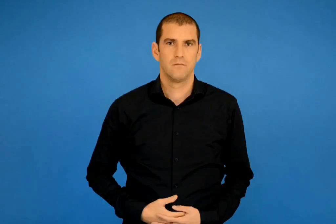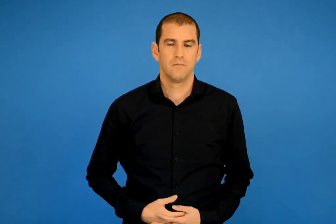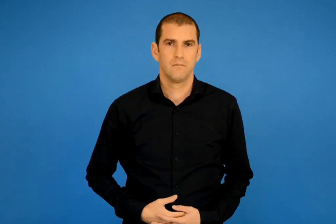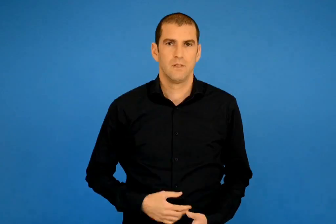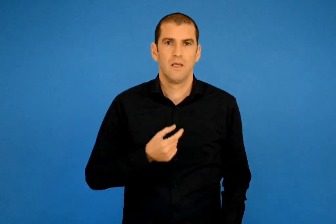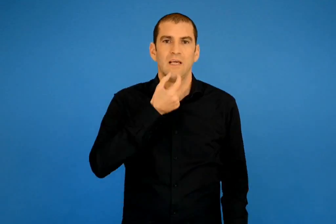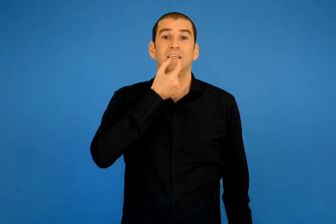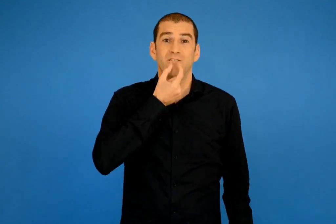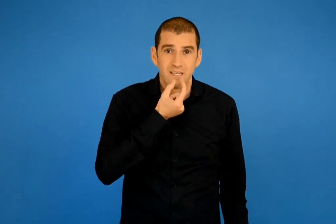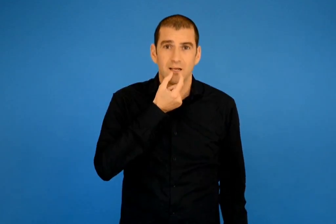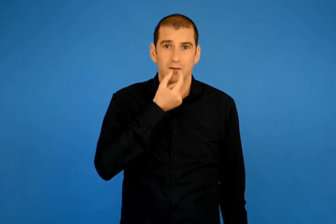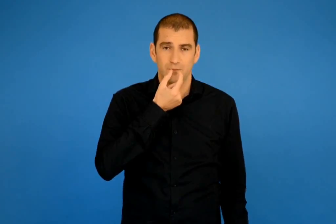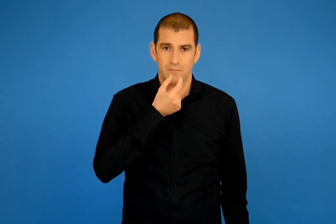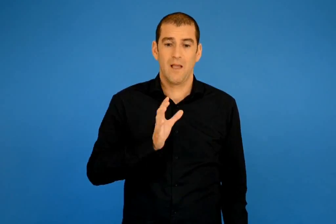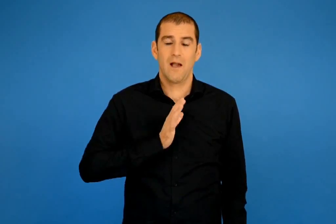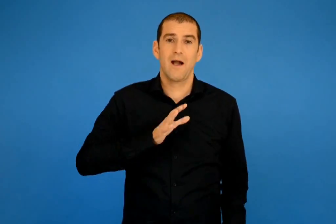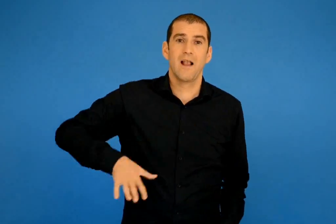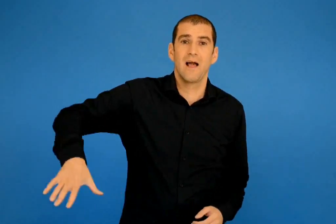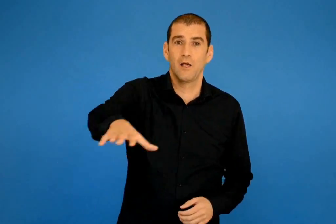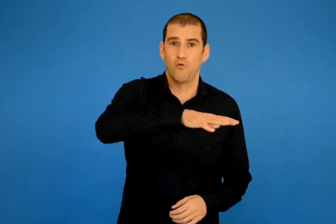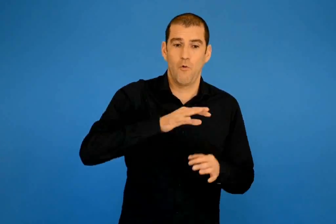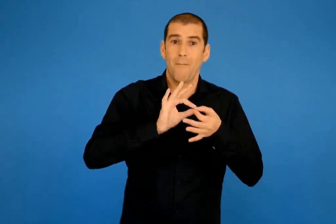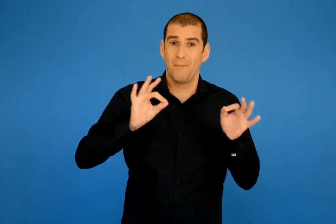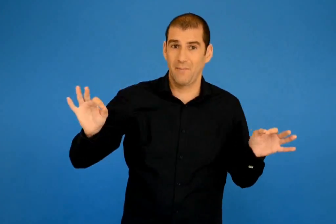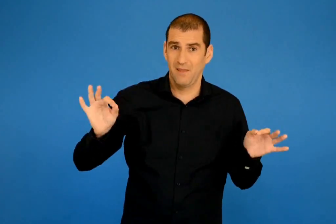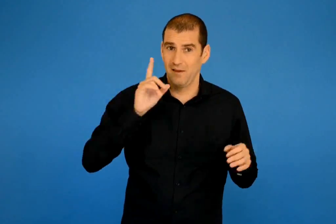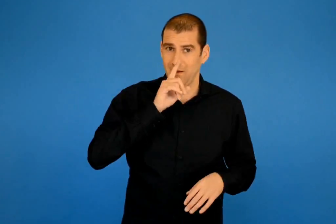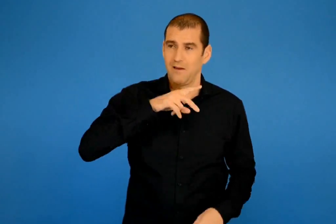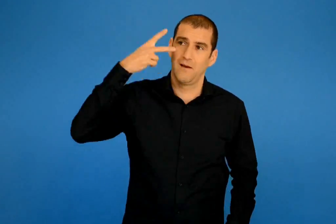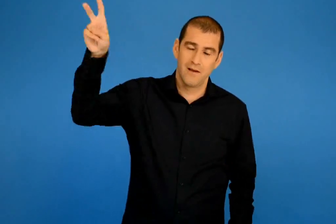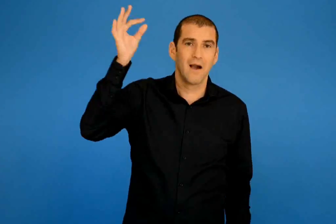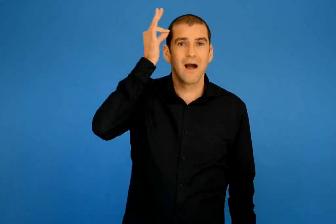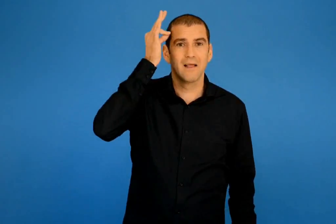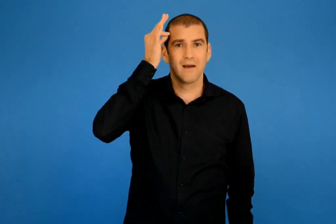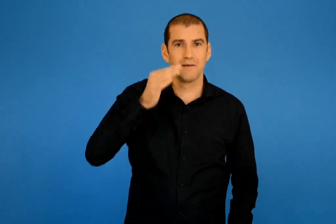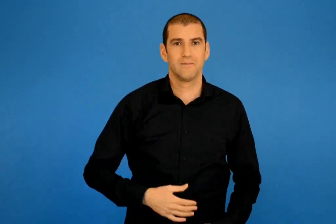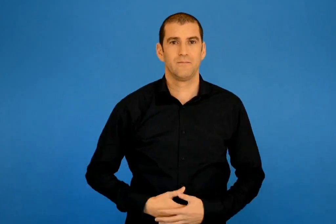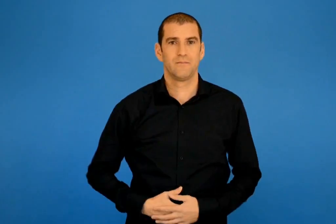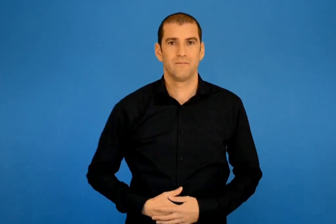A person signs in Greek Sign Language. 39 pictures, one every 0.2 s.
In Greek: η σφυρίχτρα λαϊκό γαλλικό παραμύθι
